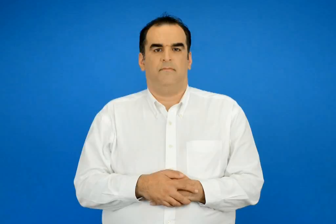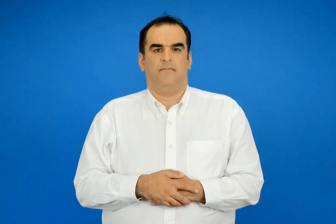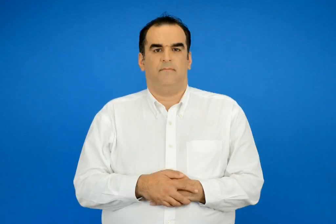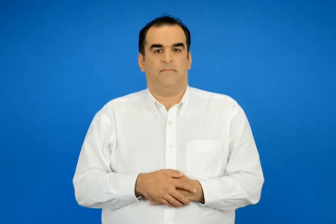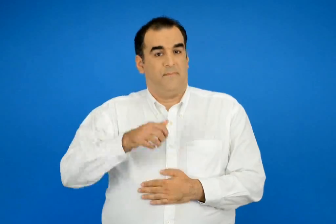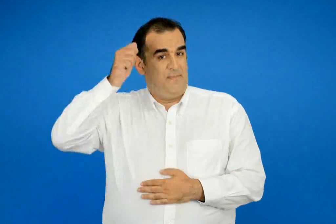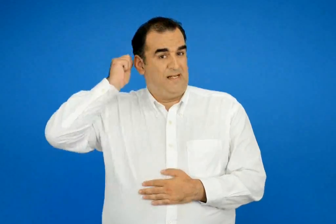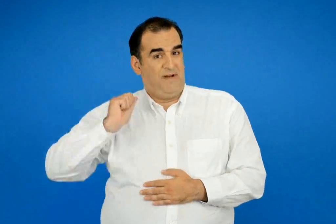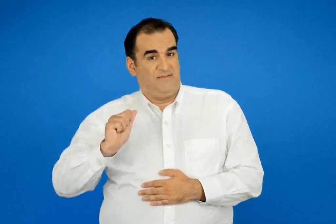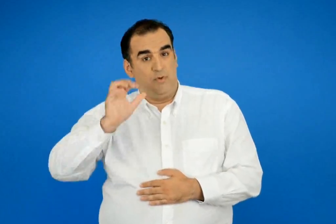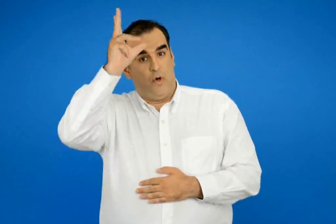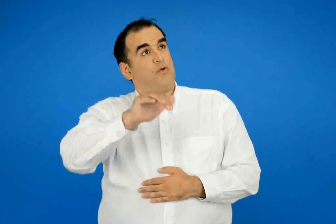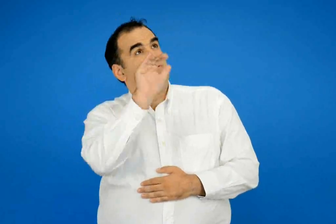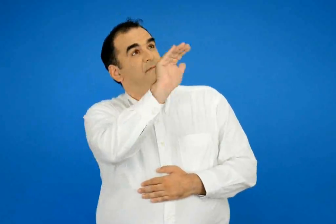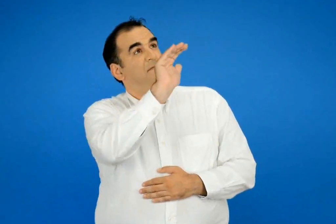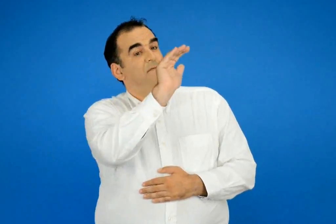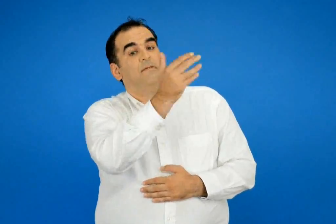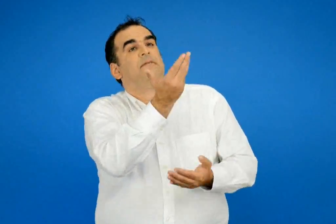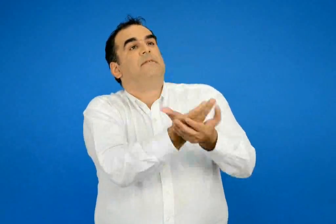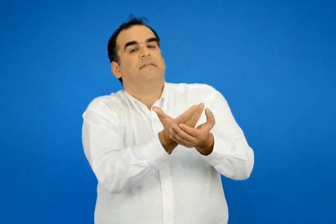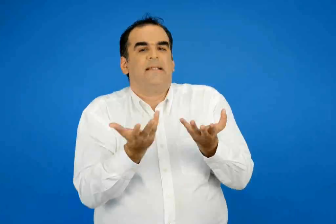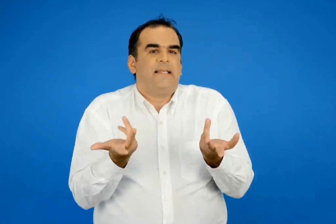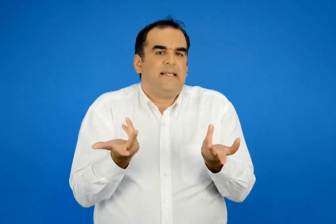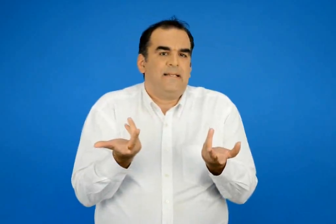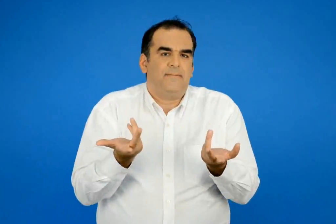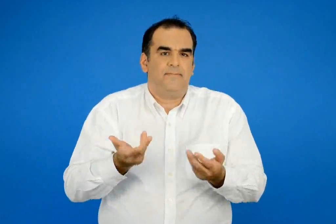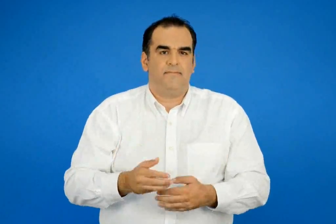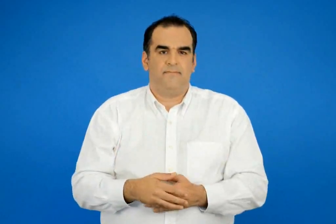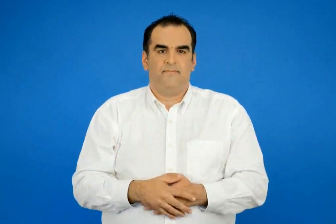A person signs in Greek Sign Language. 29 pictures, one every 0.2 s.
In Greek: τι ζήτησε ο ασημάκης από τον κολοκοτρώνη ;
